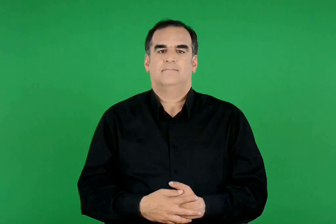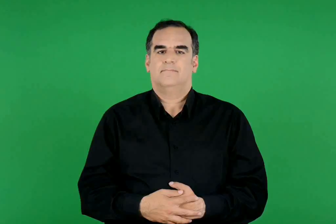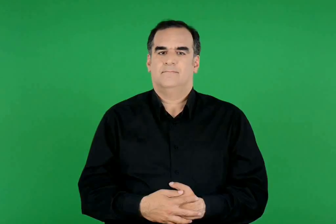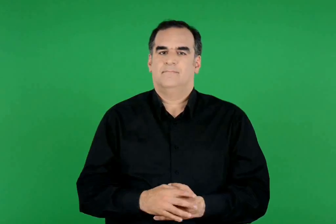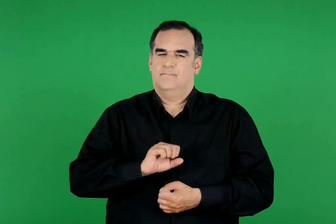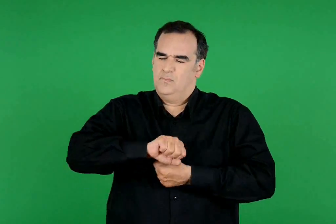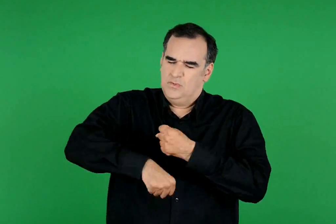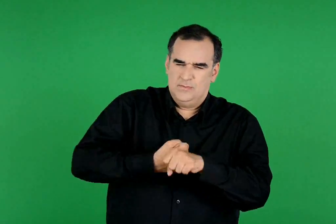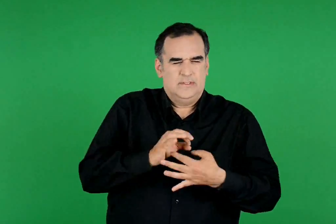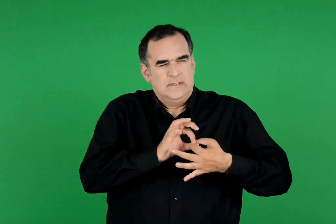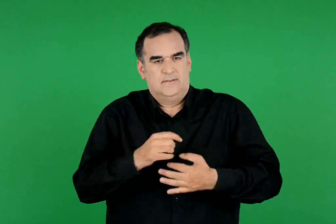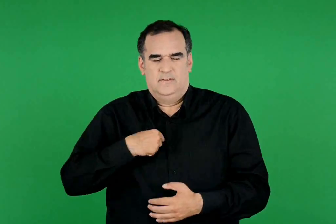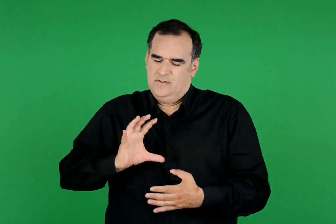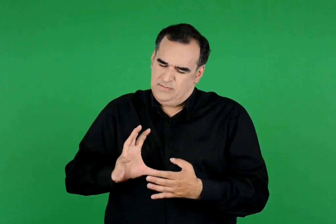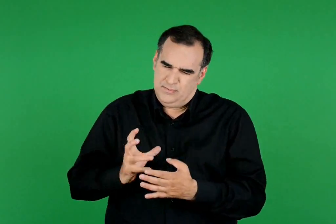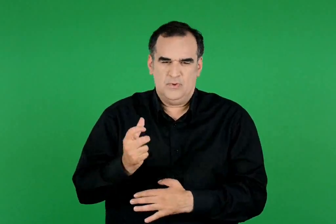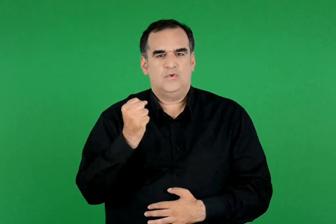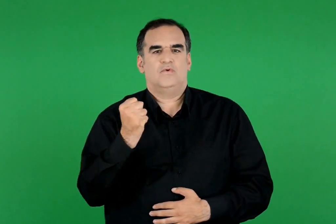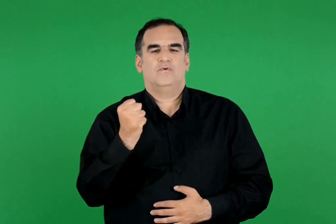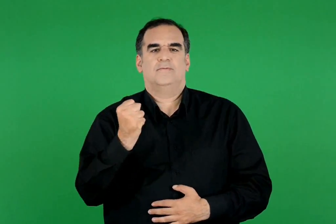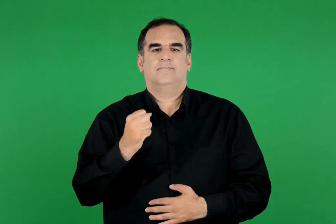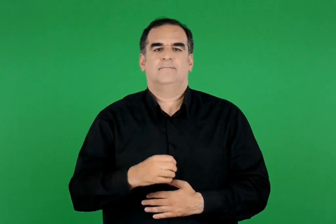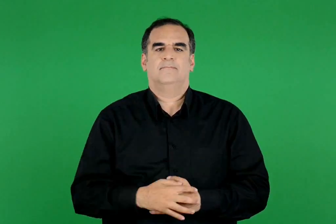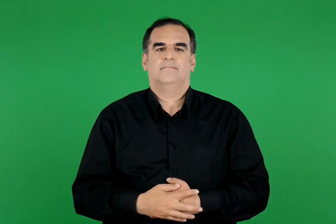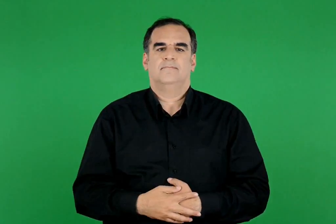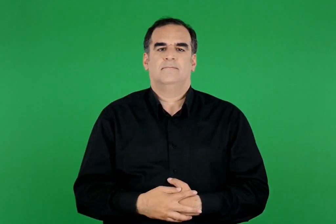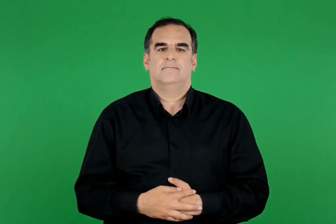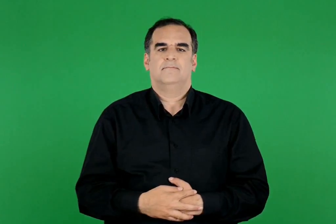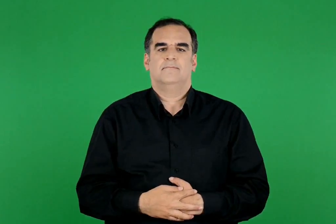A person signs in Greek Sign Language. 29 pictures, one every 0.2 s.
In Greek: προσπαθώ συνεχώς να γίνομαι καλύτερος.
